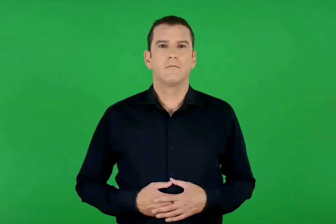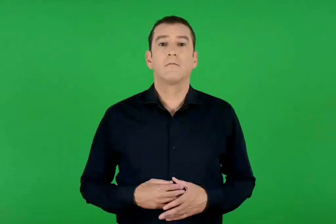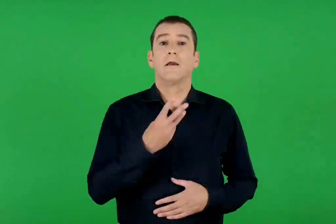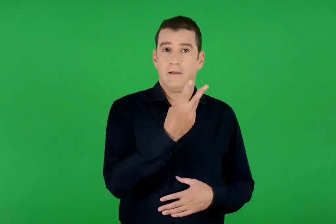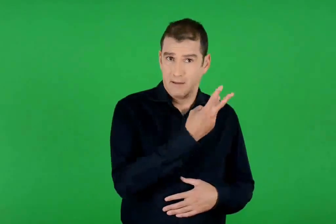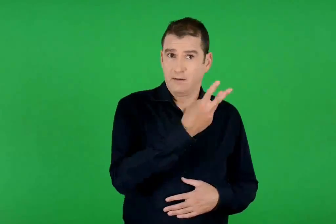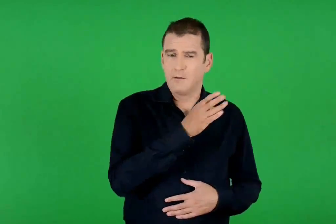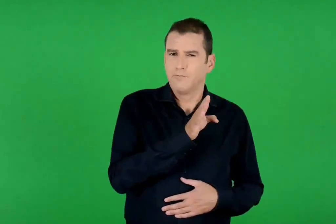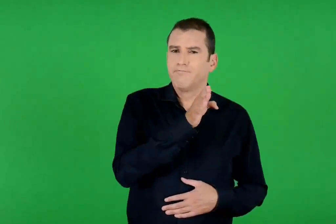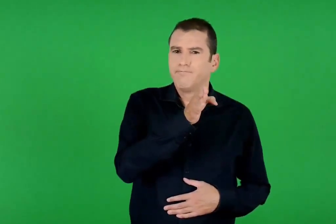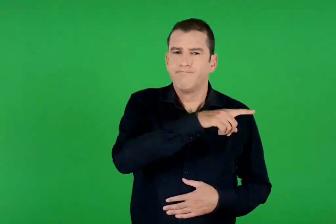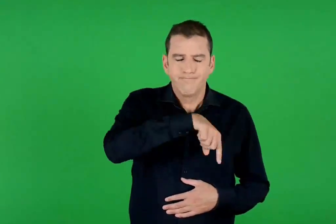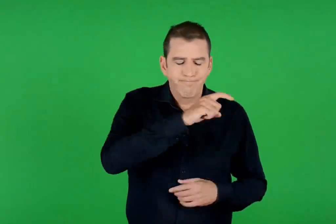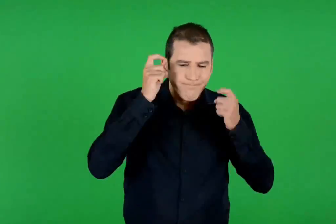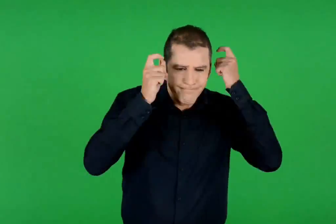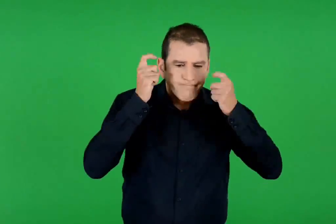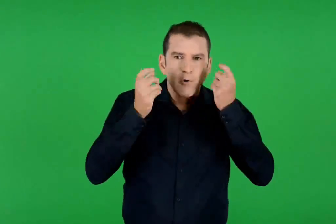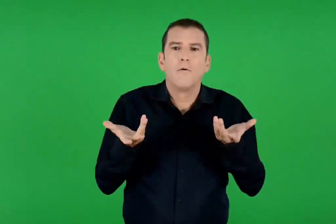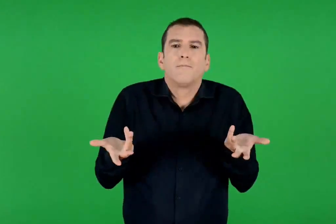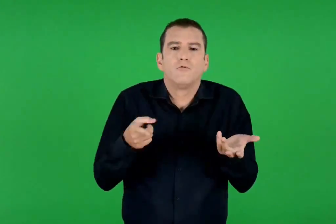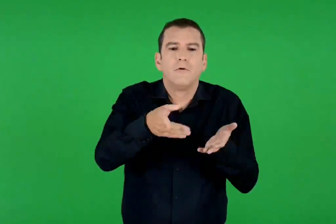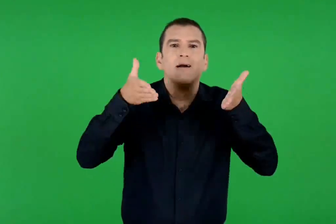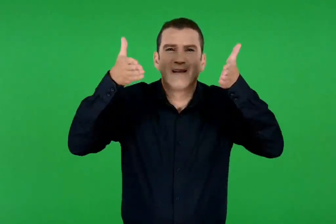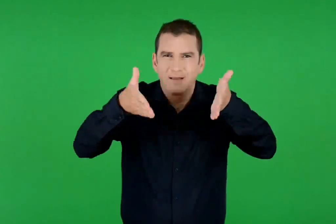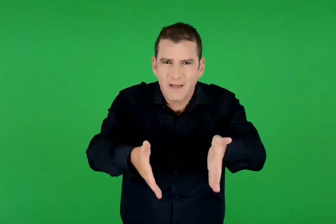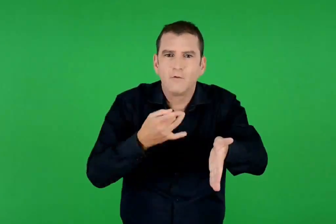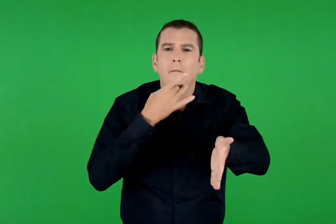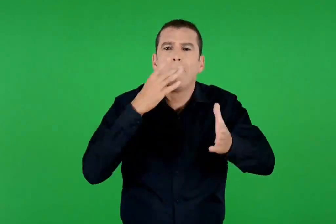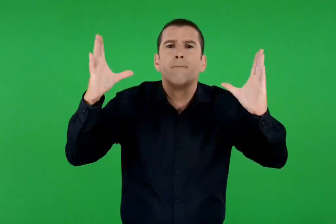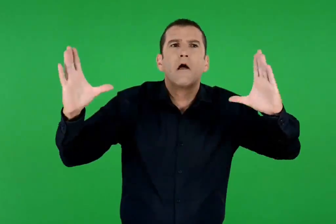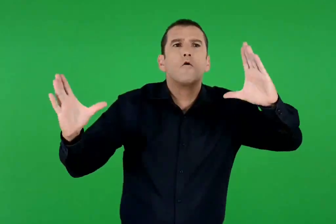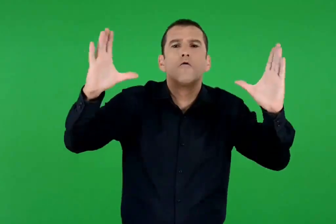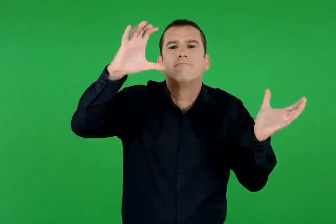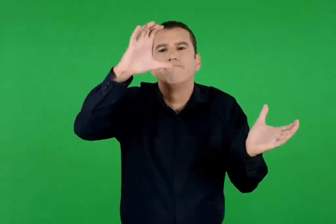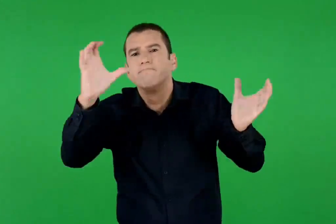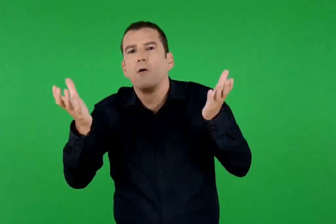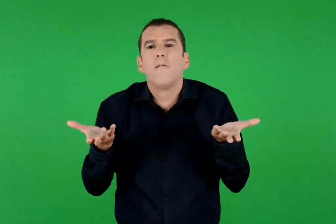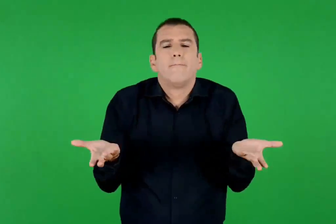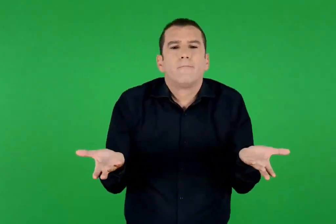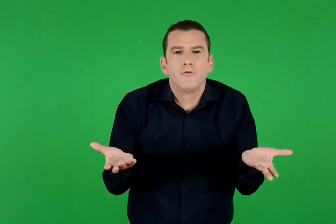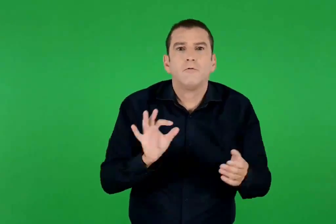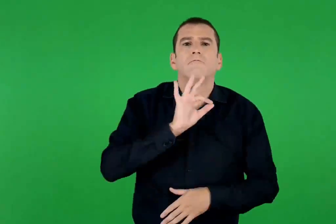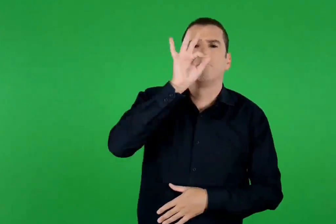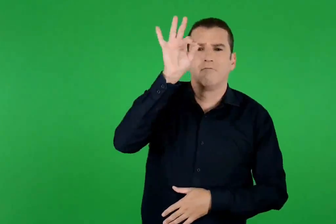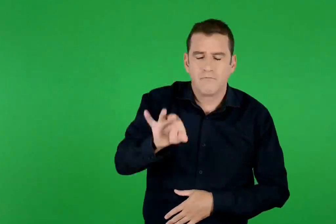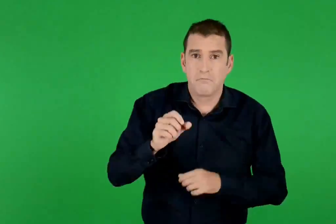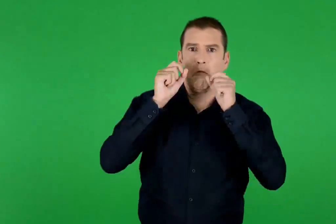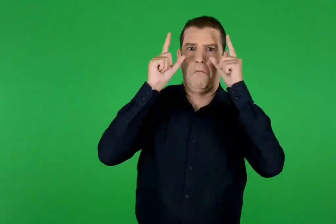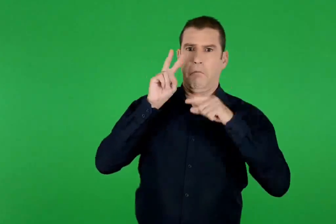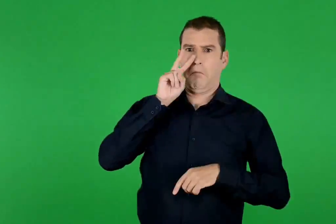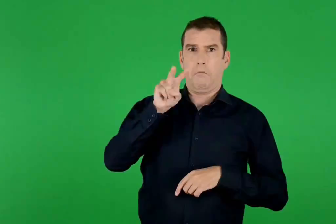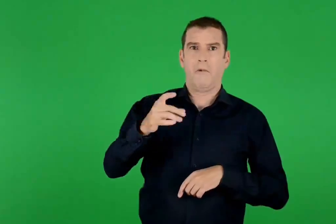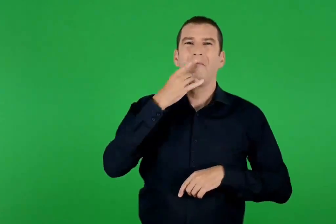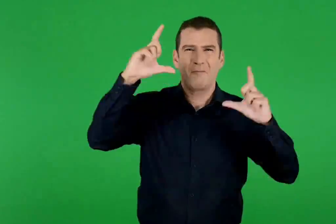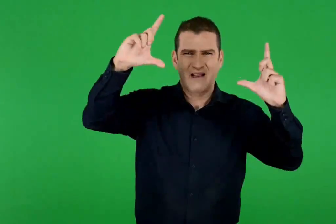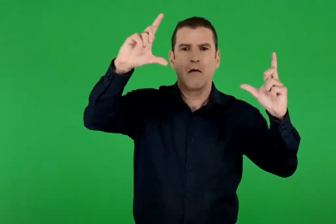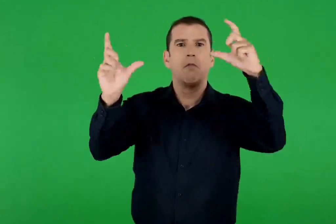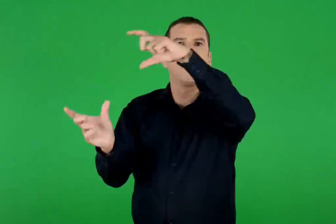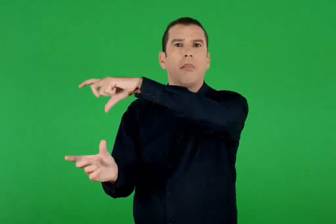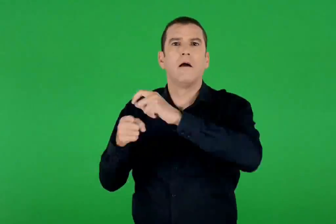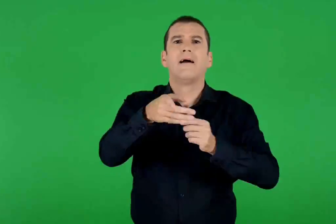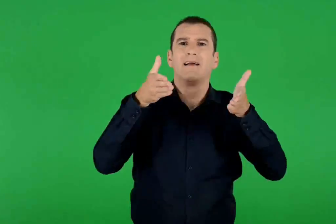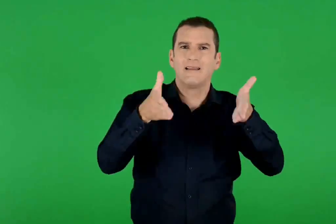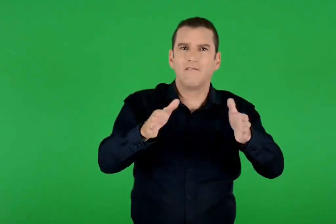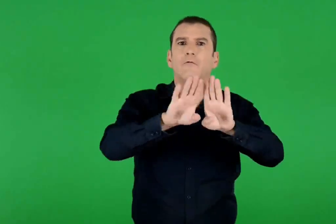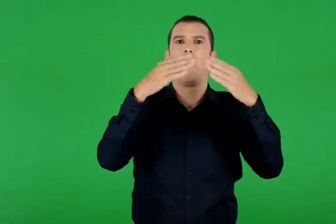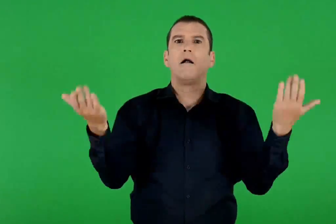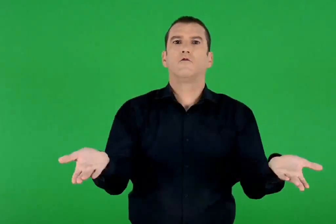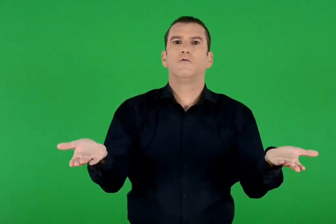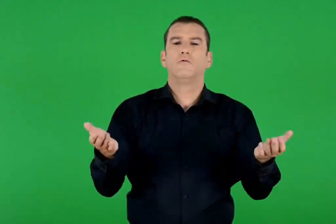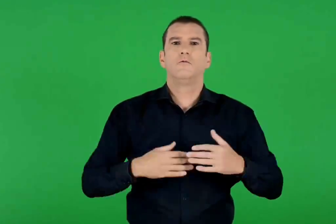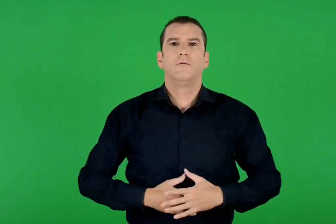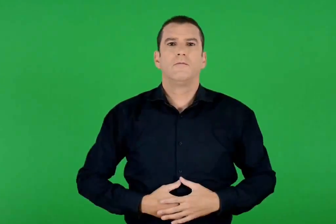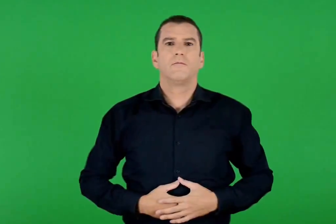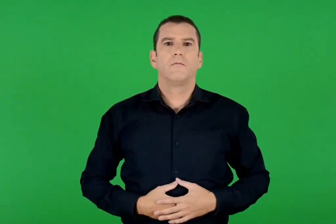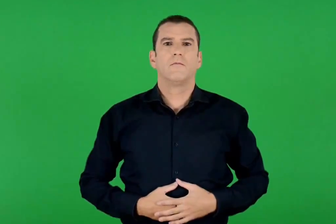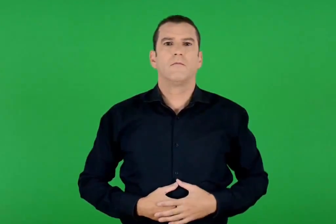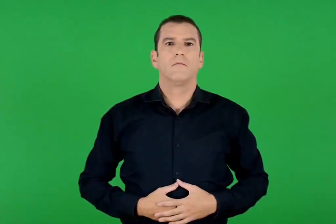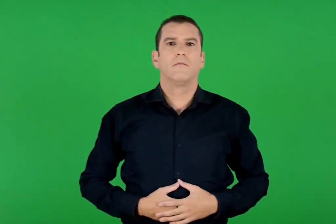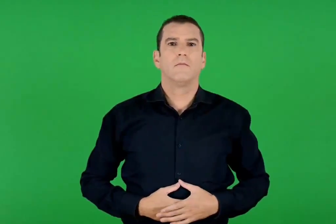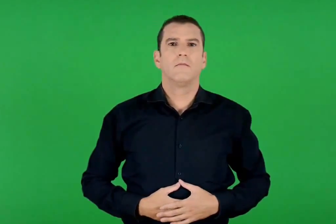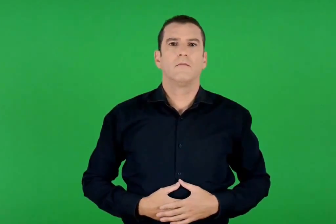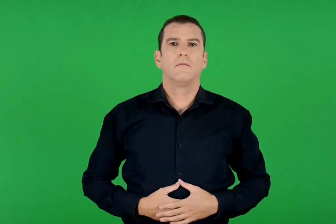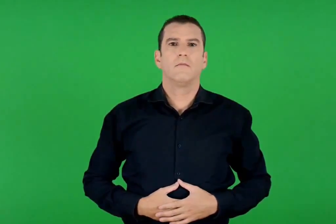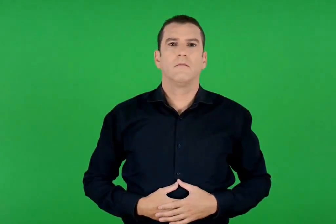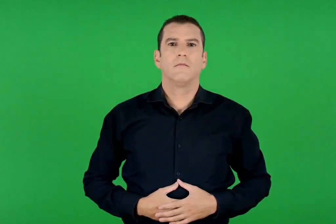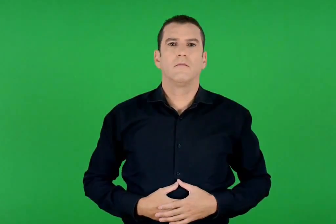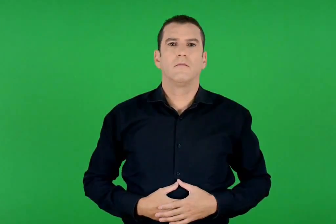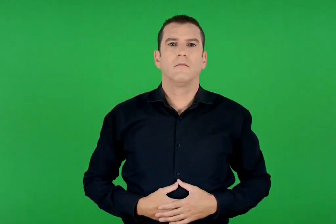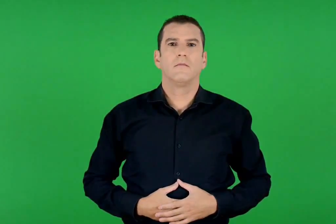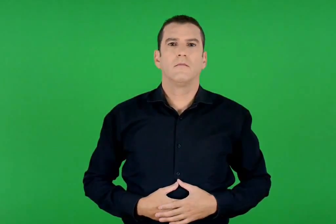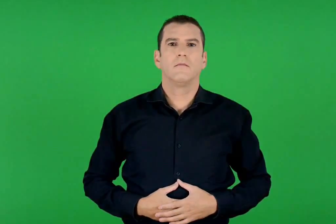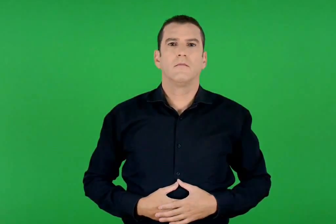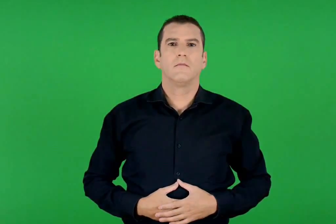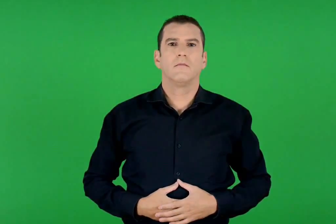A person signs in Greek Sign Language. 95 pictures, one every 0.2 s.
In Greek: πηγαίνοντας , είχαν έγνοια πώς θα κυλήσουν το βαρύ λιθάρι που έκλεινε την είσοδο του τάφου. όταν έφτασαν , έκπληκτες είδαν πως το λιθάρι δεν ήταν στη θέση του. ο τάφος ήταν ανοιχτός
